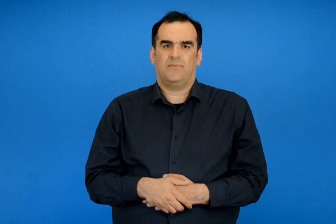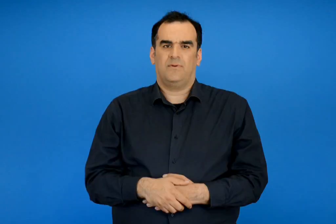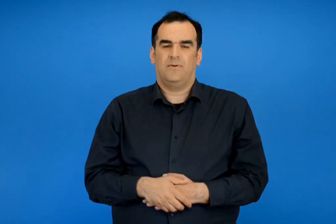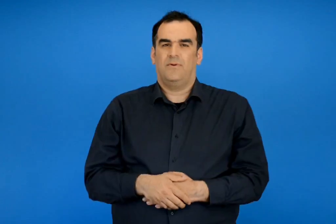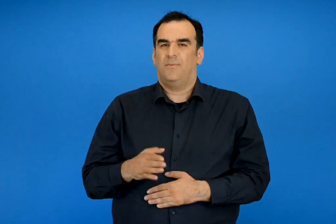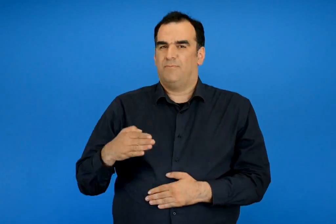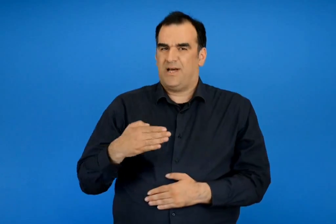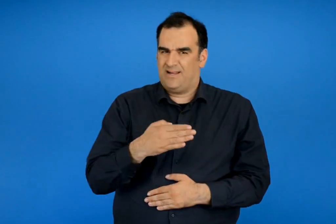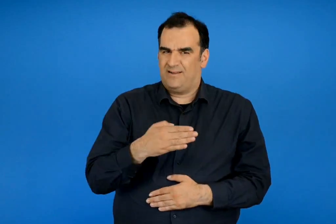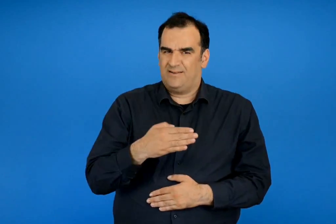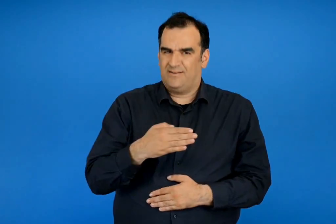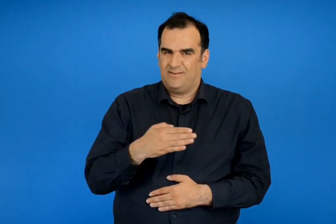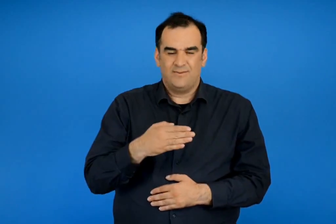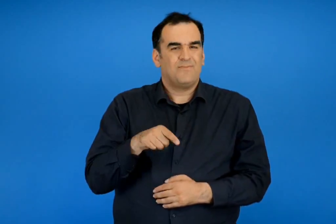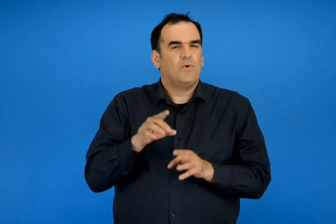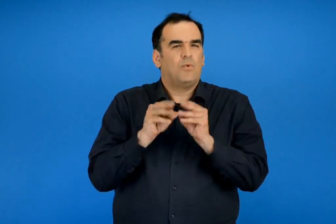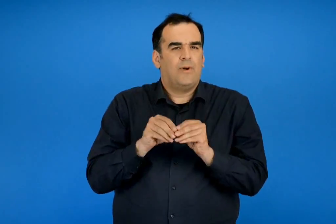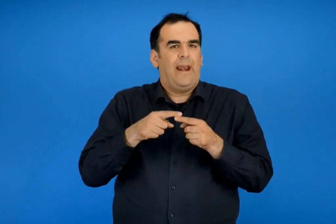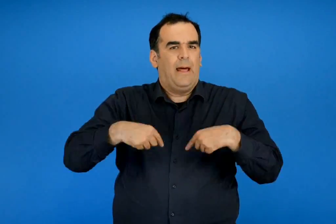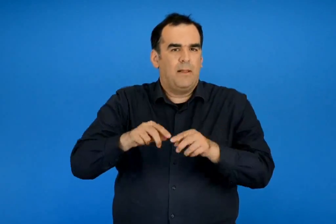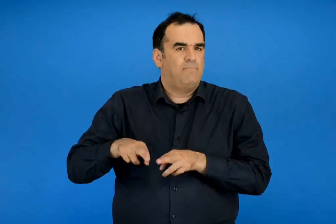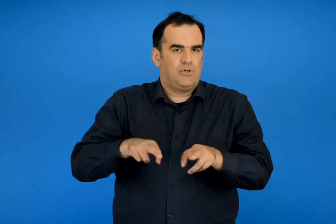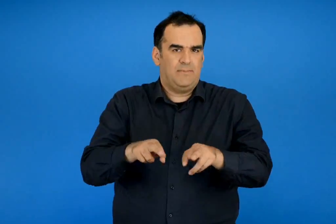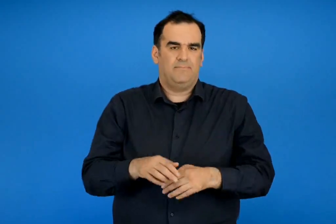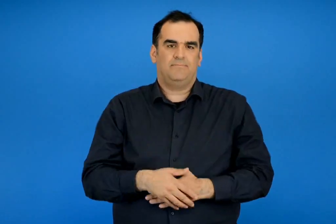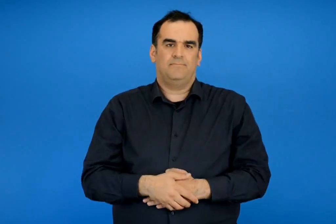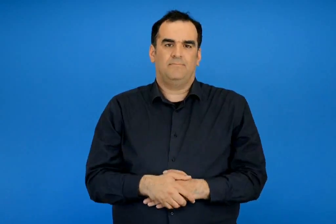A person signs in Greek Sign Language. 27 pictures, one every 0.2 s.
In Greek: κυπρίνος
